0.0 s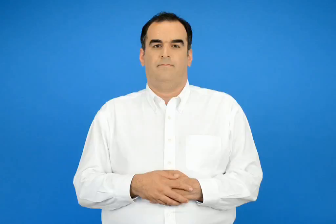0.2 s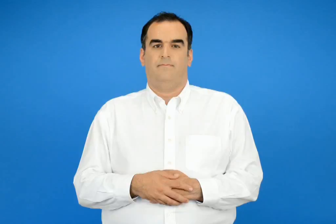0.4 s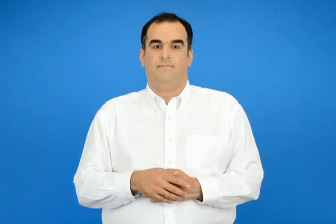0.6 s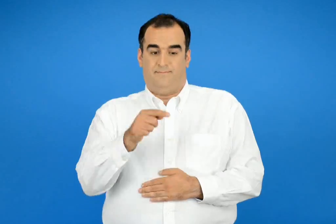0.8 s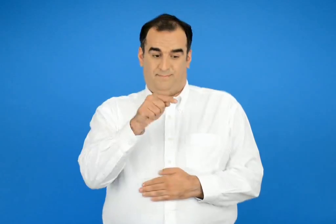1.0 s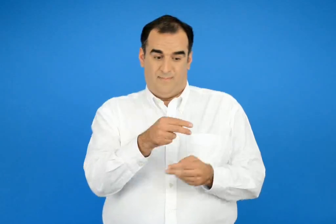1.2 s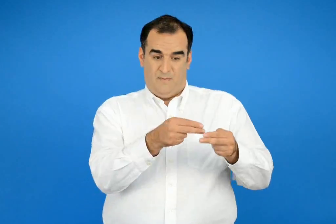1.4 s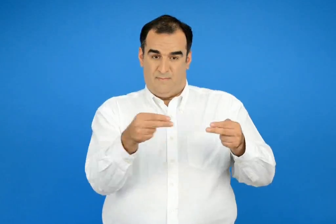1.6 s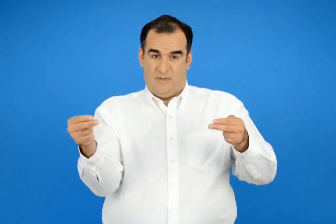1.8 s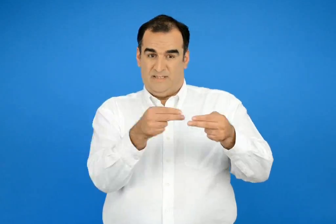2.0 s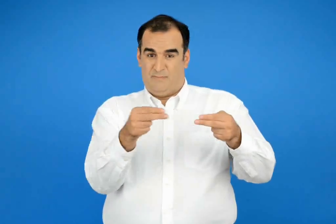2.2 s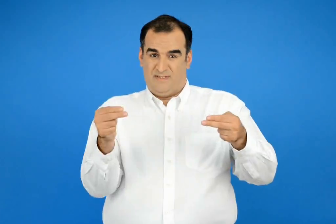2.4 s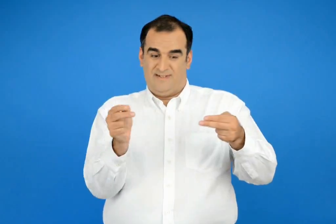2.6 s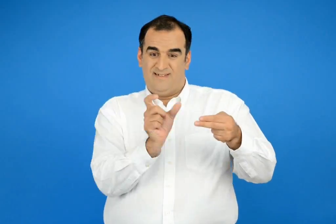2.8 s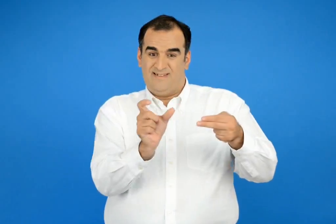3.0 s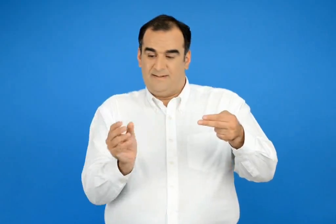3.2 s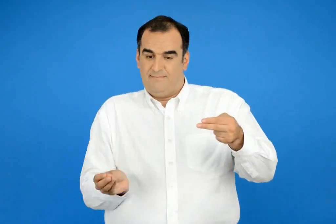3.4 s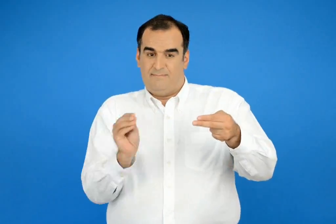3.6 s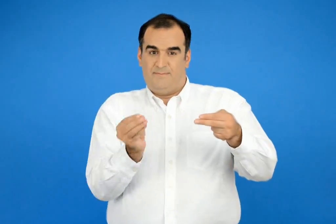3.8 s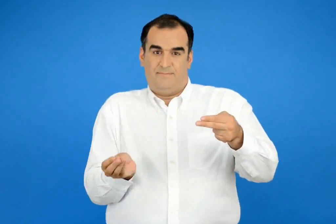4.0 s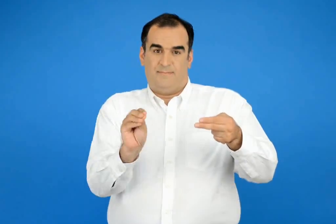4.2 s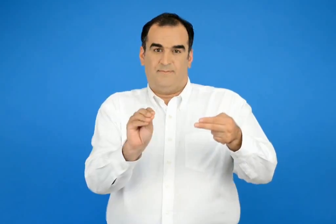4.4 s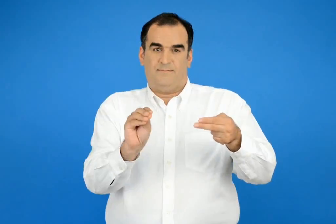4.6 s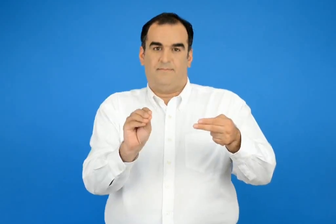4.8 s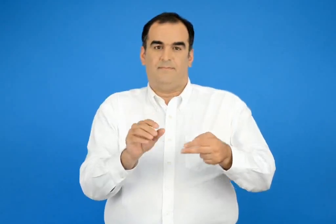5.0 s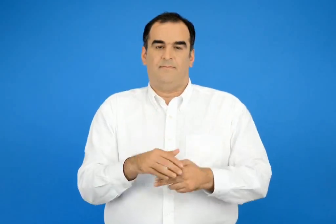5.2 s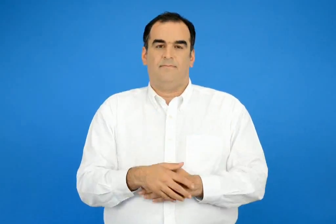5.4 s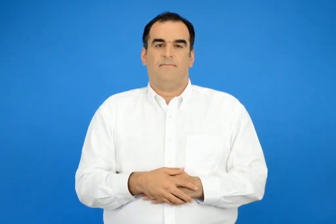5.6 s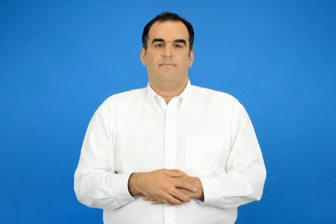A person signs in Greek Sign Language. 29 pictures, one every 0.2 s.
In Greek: συμπλήρωσε τις παρακάτω προτάσεις με τις λέξεις
